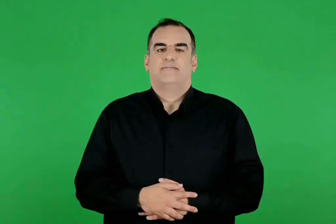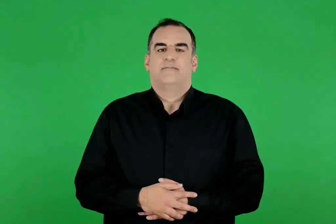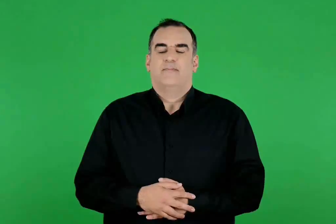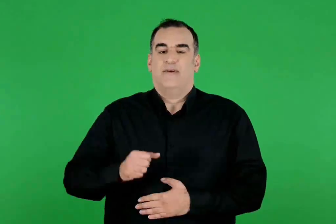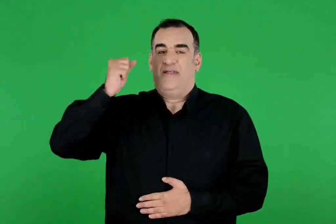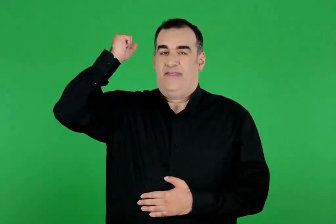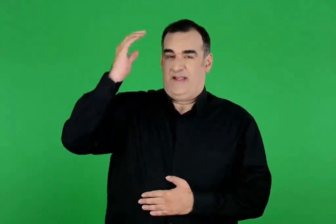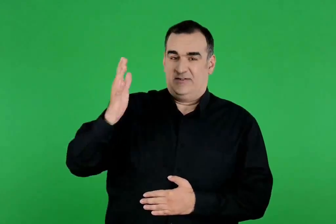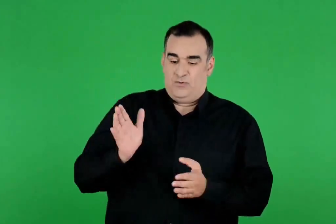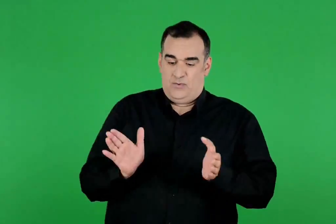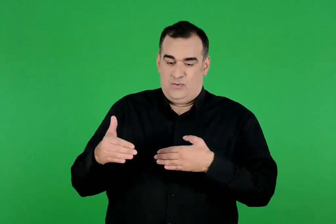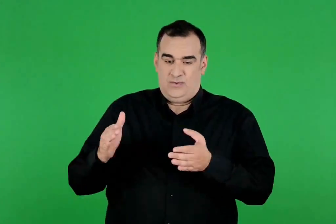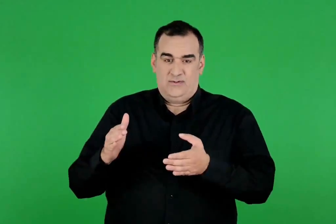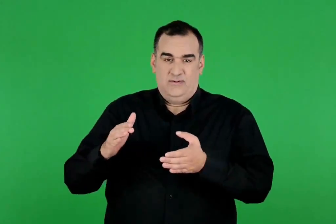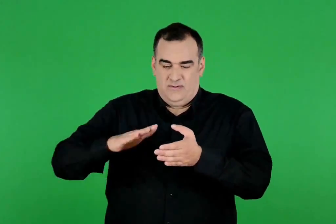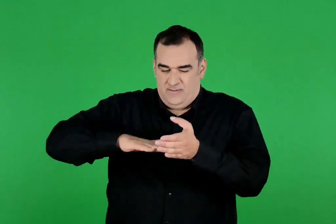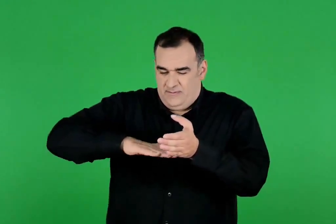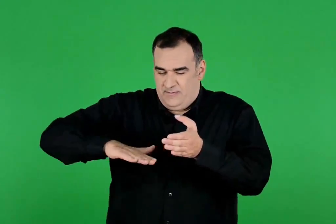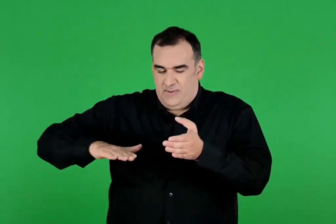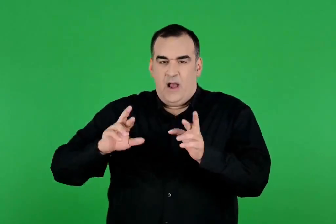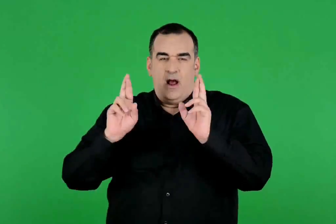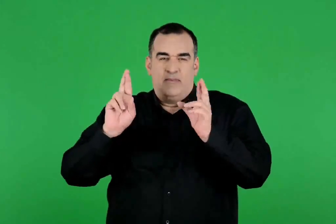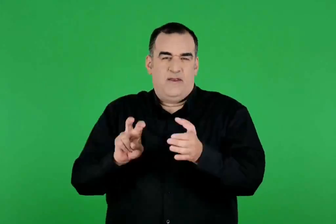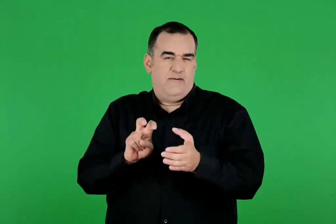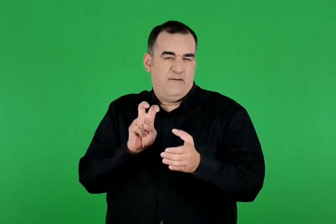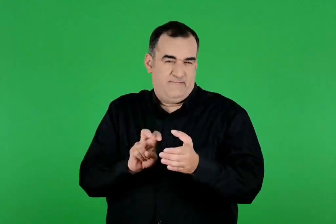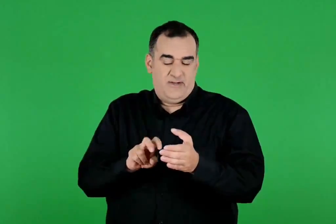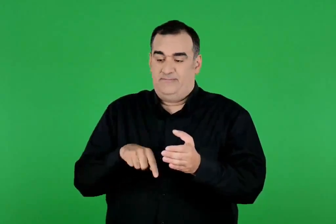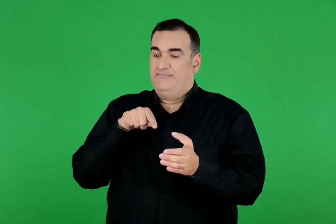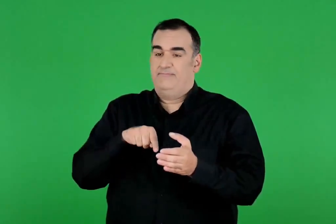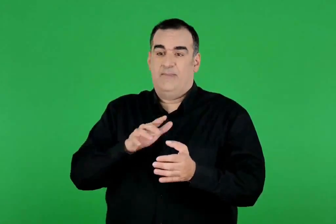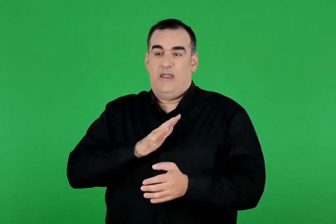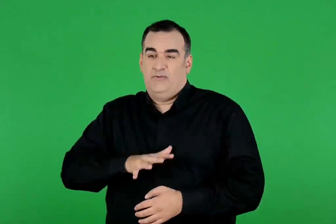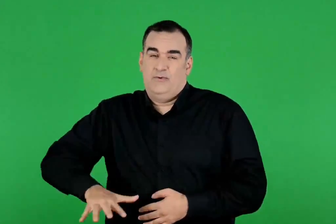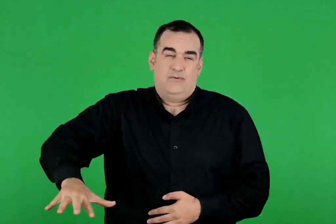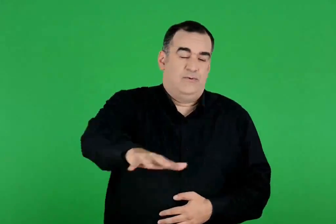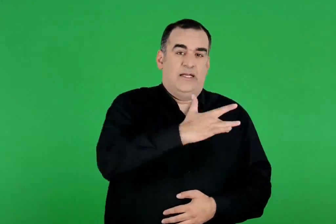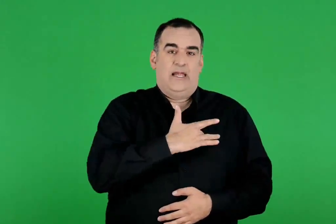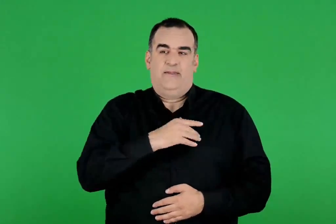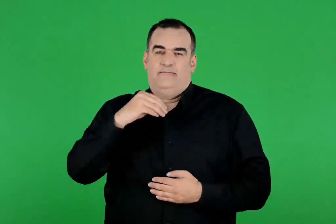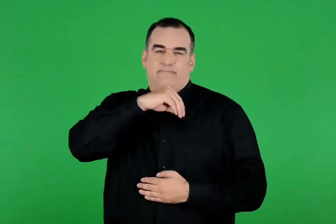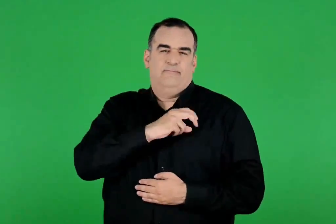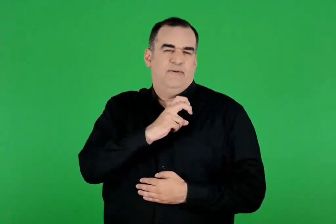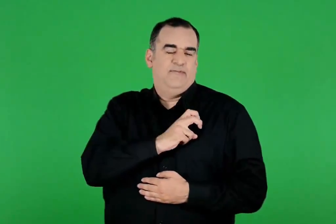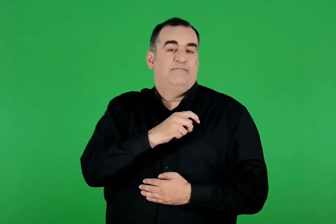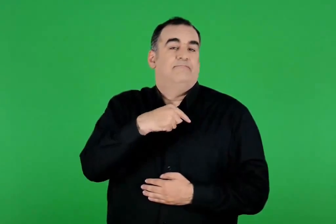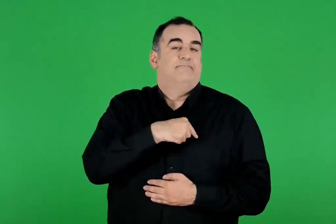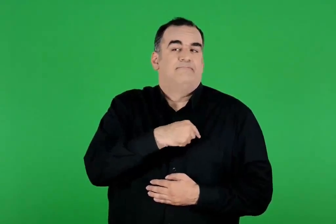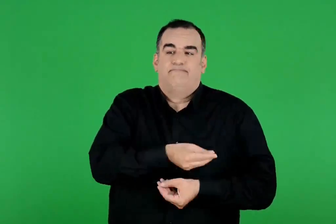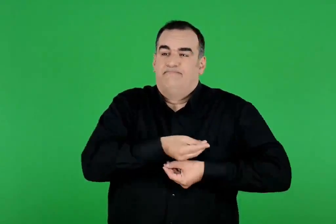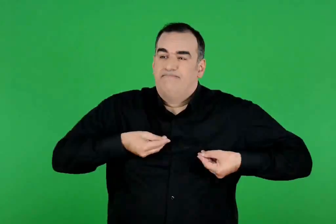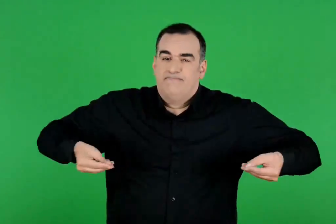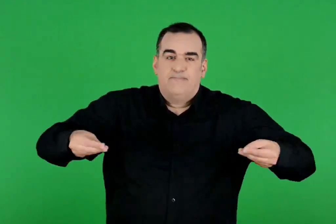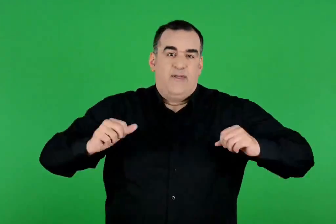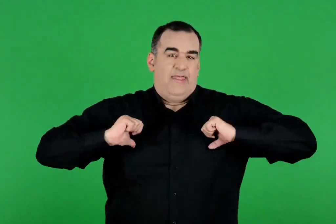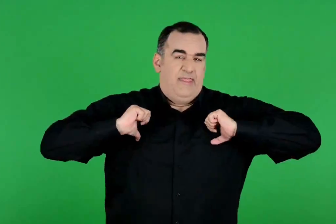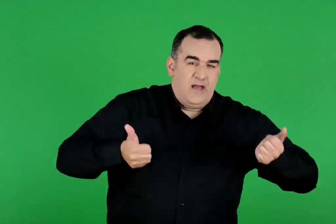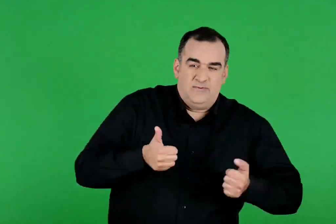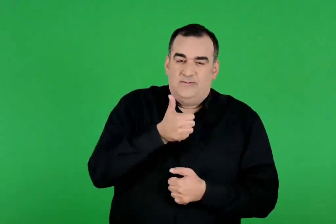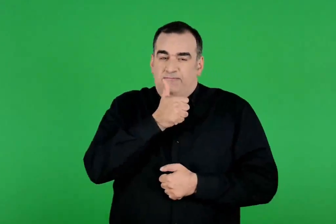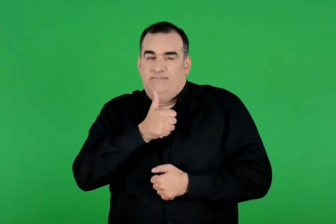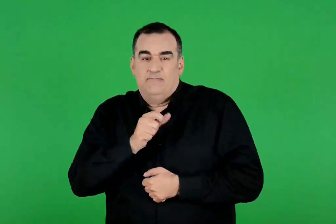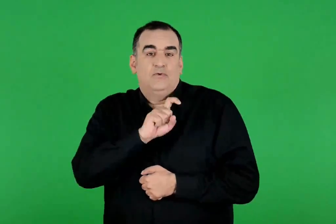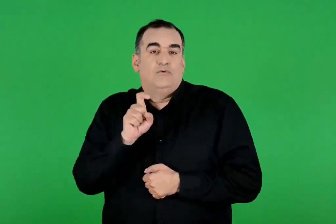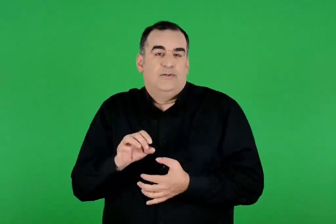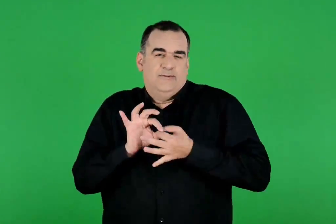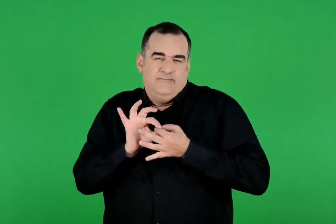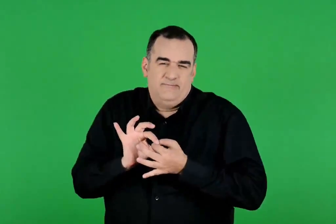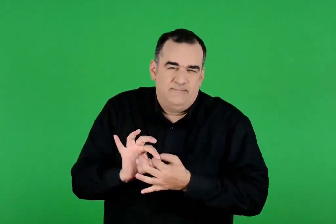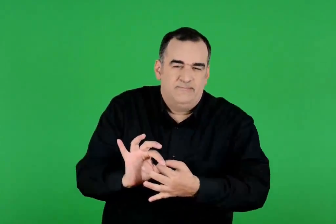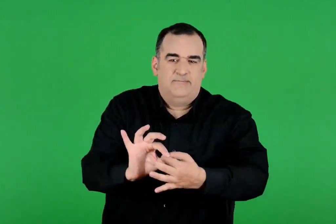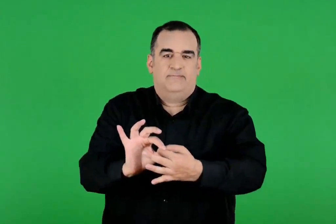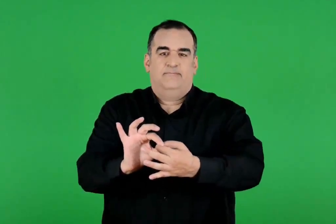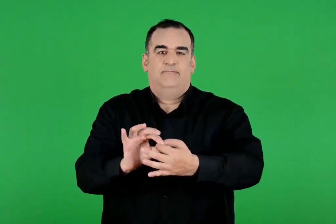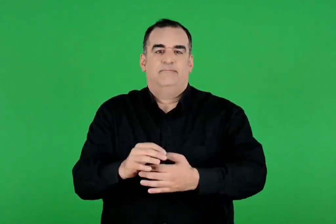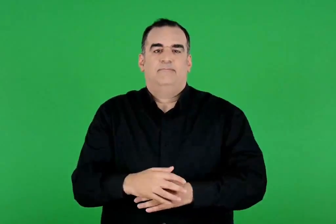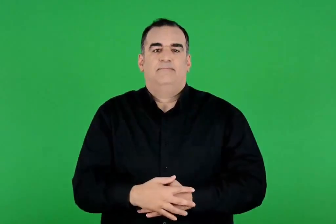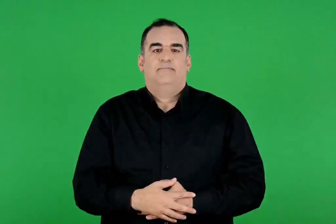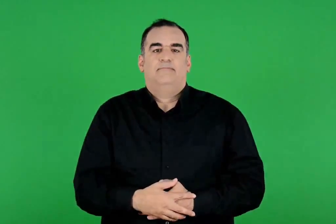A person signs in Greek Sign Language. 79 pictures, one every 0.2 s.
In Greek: στον πάτο όμως του πιθαριού ο δίας είχε βάλει την ελπίδα , που φώλιασε στις καρδιές των ανθρώπων , για να τους δίνει θάρρος και παρηγοριά να συνεχίζουν τη ζωή τους
